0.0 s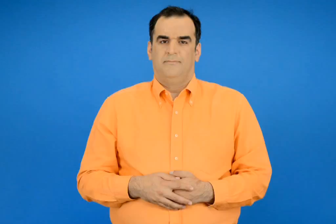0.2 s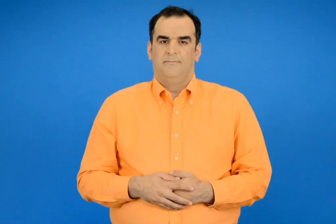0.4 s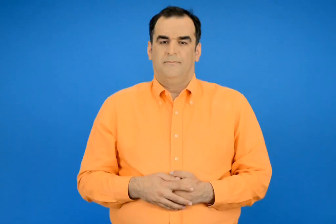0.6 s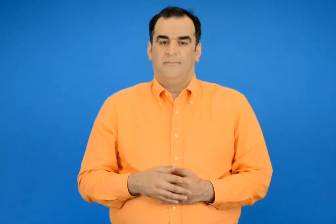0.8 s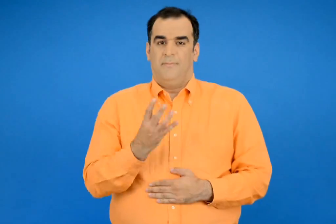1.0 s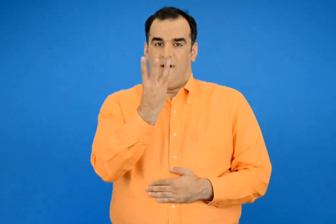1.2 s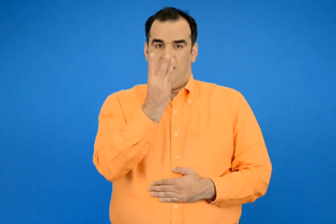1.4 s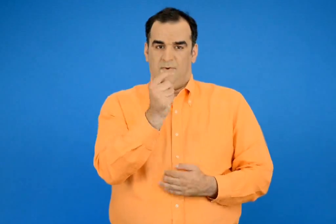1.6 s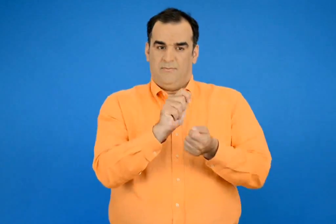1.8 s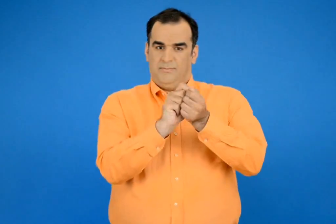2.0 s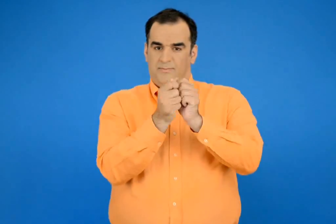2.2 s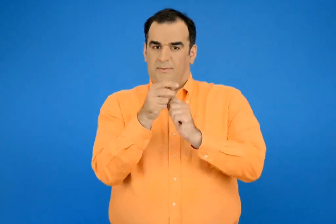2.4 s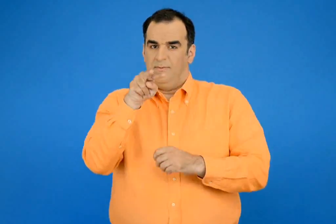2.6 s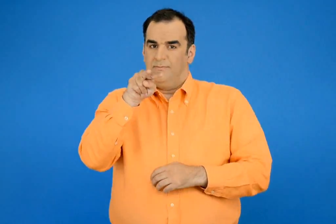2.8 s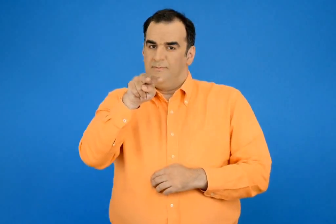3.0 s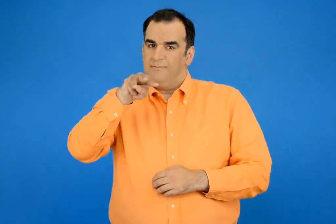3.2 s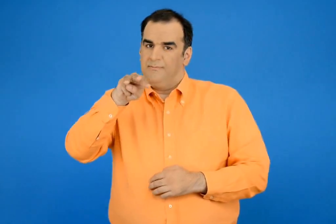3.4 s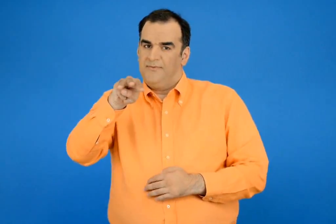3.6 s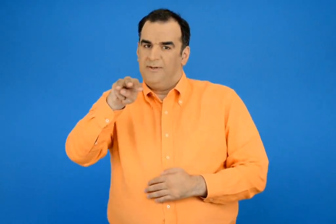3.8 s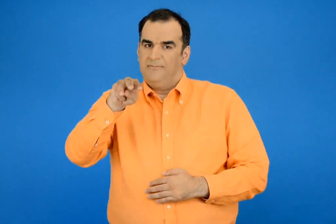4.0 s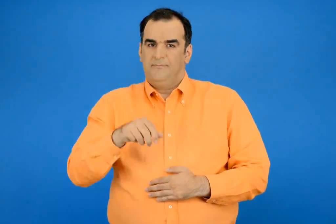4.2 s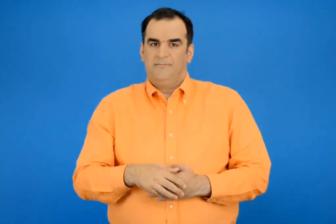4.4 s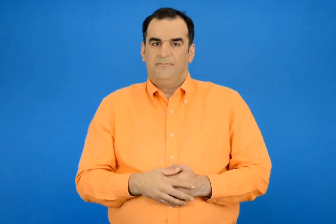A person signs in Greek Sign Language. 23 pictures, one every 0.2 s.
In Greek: αριθμός με ψηφιά
